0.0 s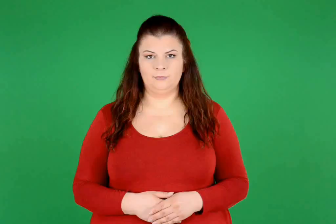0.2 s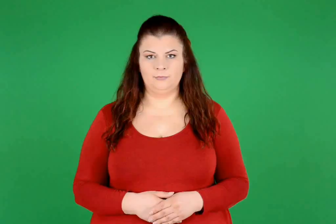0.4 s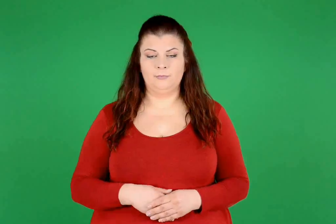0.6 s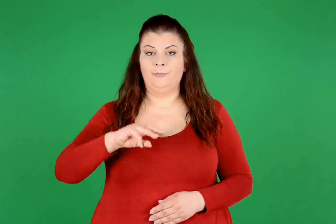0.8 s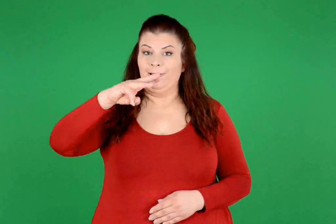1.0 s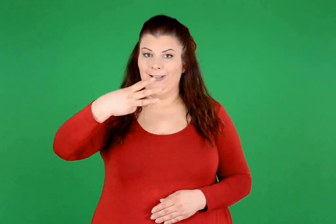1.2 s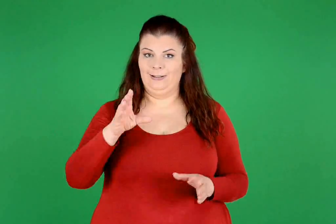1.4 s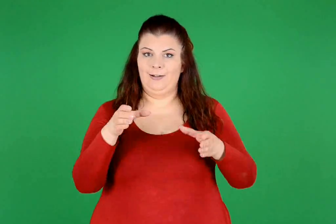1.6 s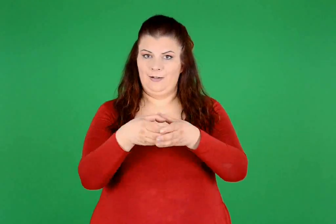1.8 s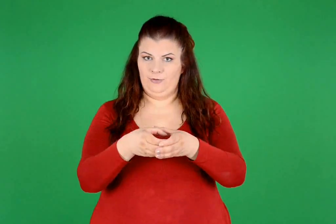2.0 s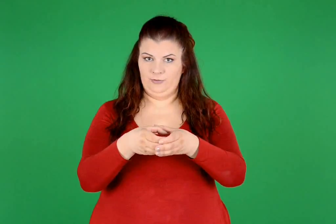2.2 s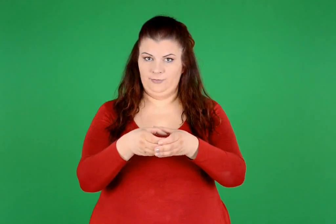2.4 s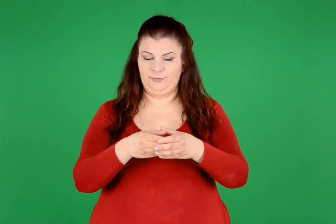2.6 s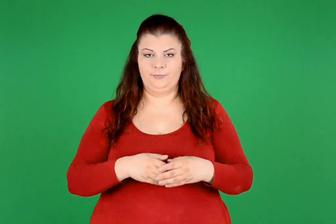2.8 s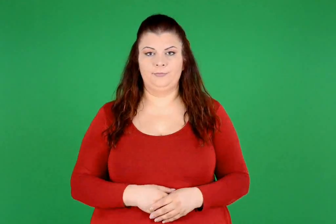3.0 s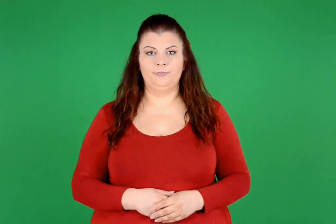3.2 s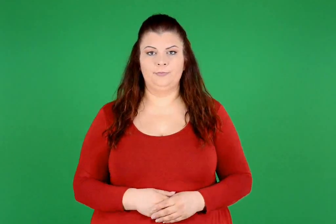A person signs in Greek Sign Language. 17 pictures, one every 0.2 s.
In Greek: 3η ενότητα
